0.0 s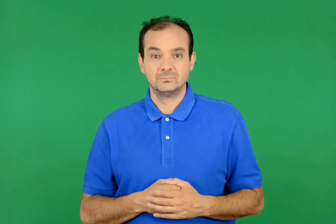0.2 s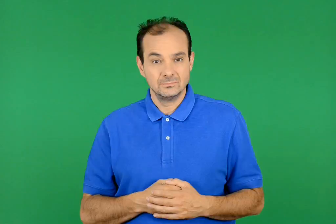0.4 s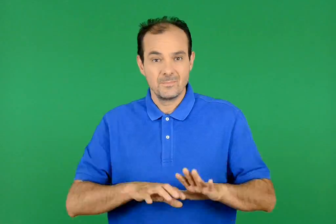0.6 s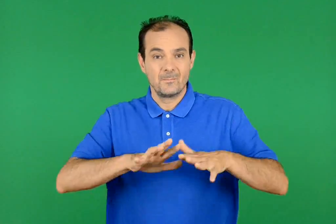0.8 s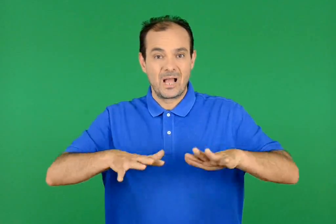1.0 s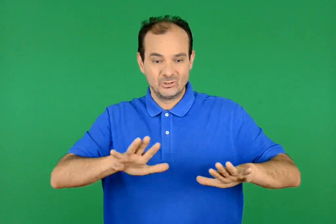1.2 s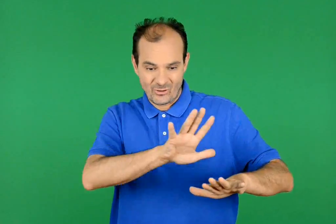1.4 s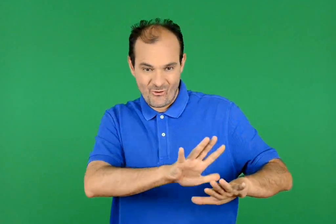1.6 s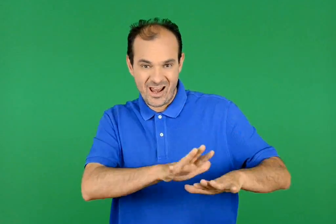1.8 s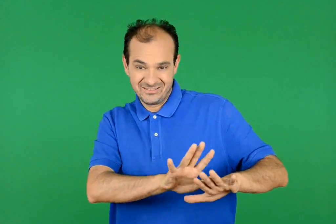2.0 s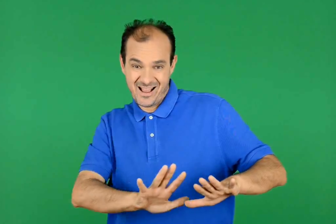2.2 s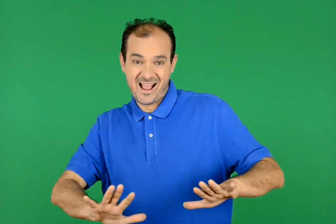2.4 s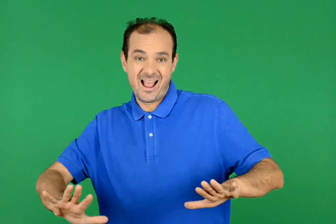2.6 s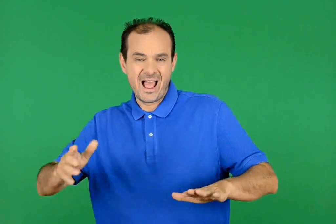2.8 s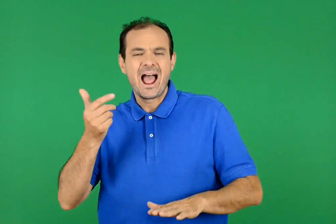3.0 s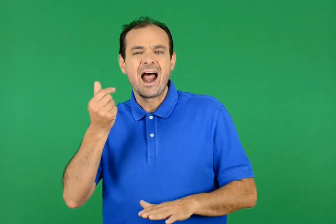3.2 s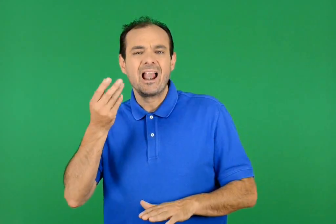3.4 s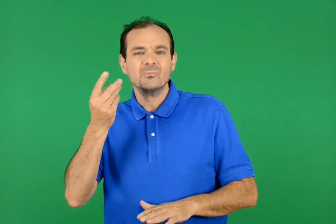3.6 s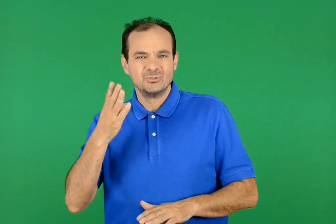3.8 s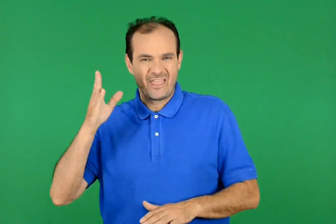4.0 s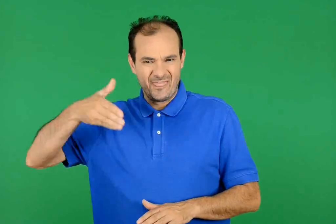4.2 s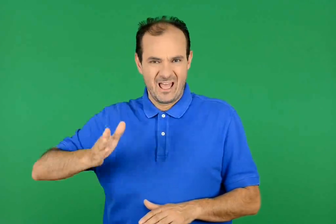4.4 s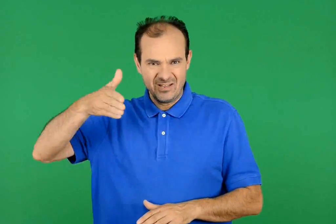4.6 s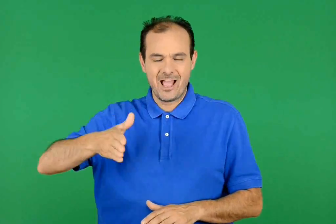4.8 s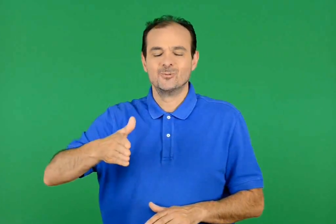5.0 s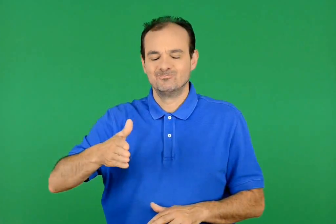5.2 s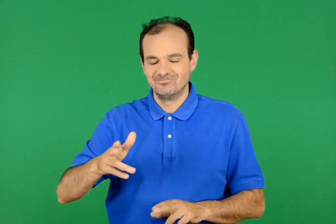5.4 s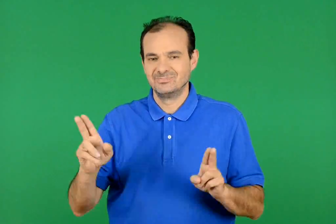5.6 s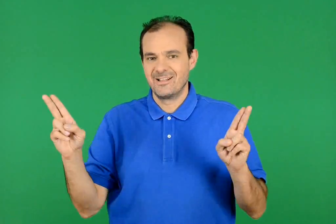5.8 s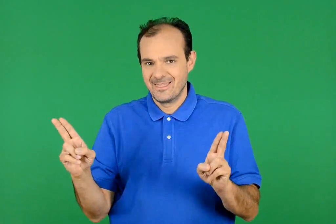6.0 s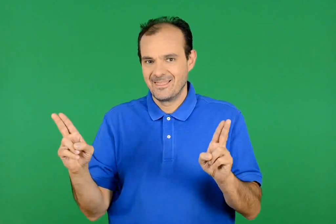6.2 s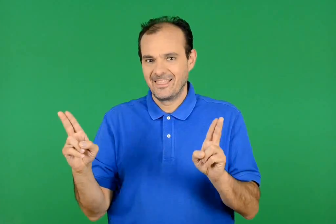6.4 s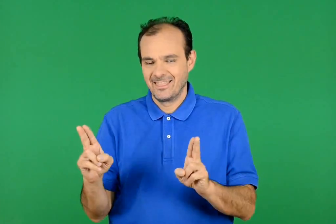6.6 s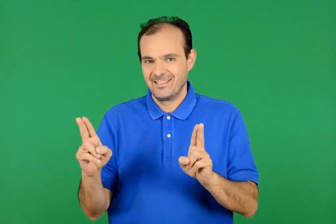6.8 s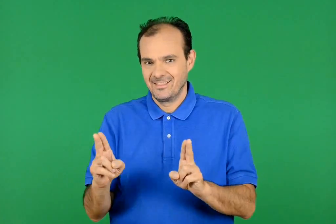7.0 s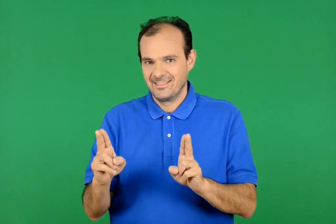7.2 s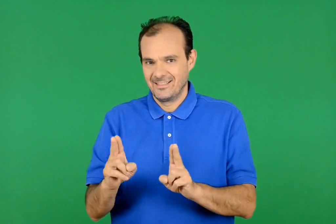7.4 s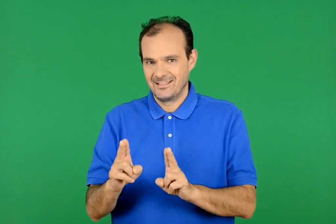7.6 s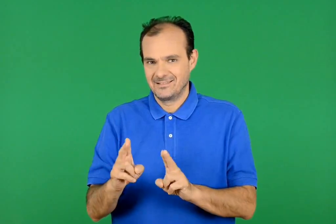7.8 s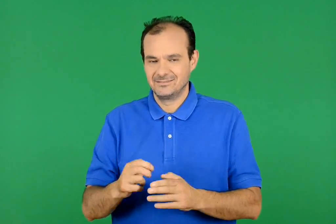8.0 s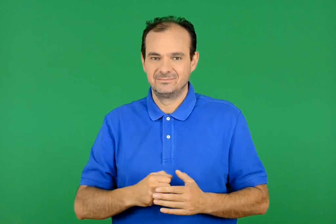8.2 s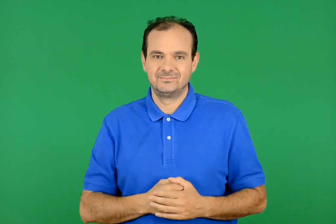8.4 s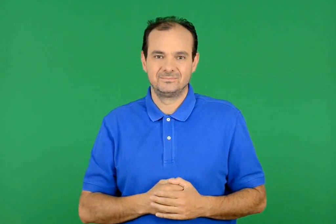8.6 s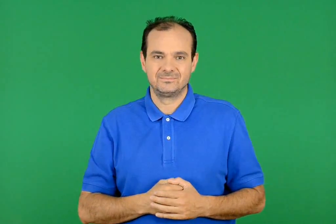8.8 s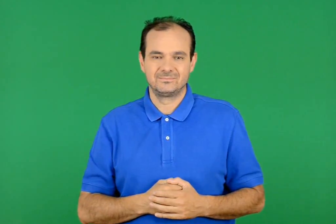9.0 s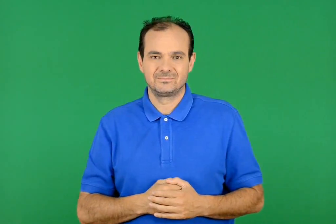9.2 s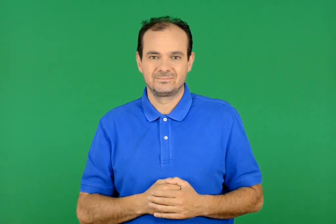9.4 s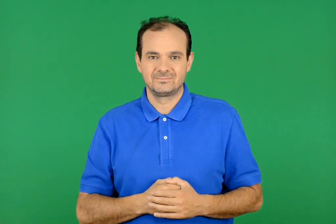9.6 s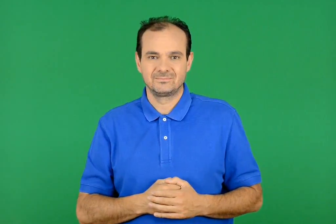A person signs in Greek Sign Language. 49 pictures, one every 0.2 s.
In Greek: ο αριθμός τους όμως στη μεσόγειο θάλασσα έχει μειωθεί σημαντικά
